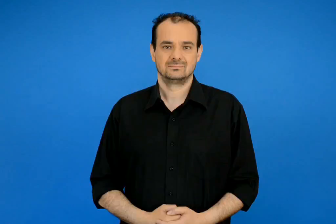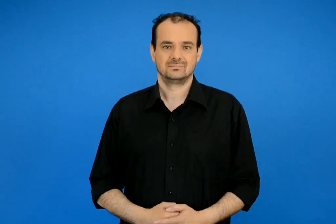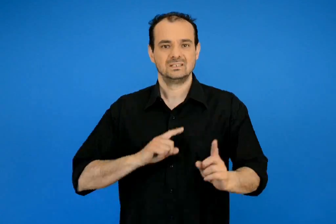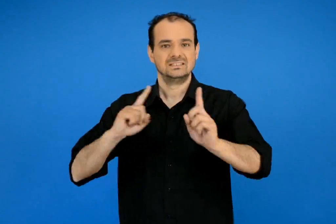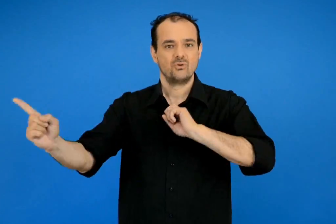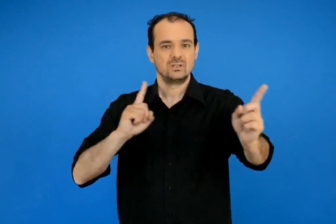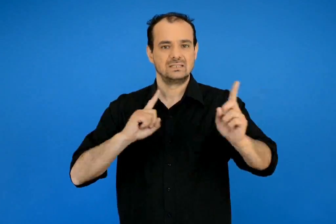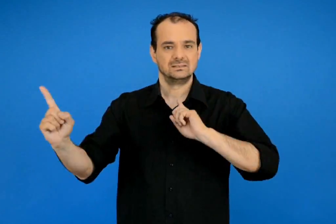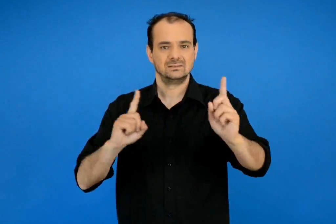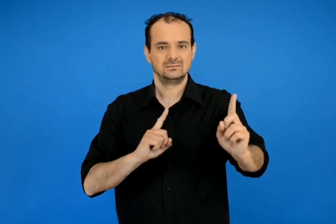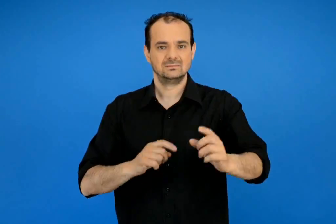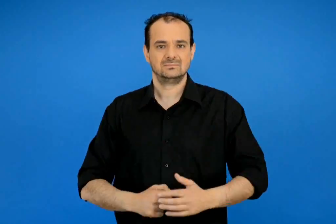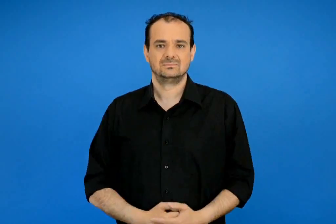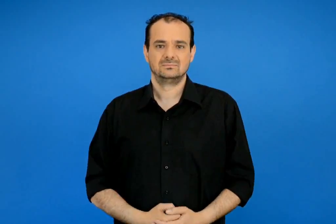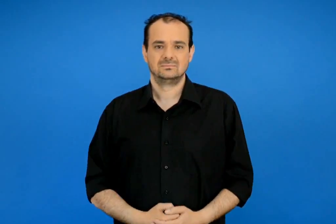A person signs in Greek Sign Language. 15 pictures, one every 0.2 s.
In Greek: συγκοινωνίες
